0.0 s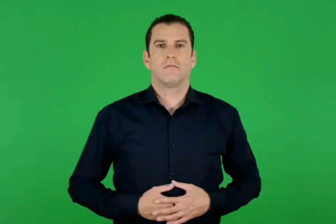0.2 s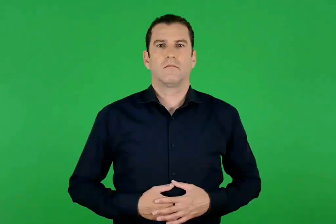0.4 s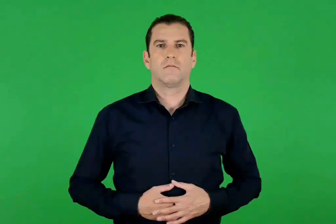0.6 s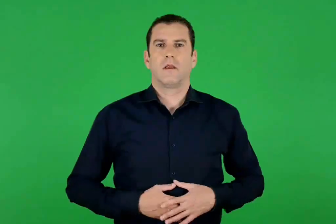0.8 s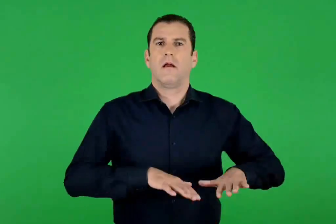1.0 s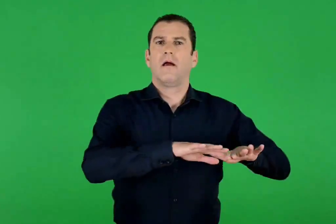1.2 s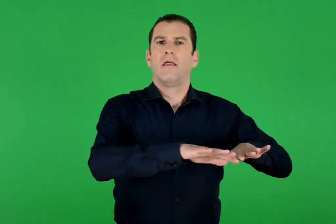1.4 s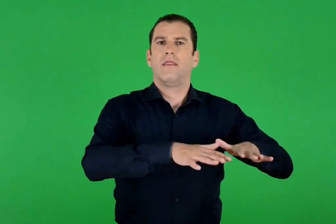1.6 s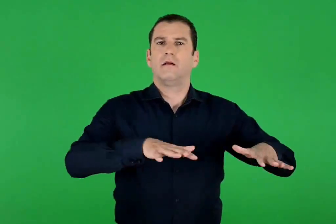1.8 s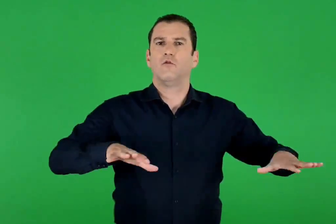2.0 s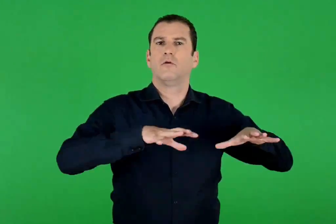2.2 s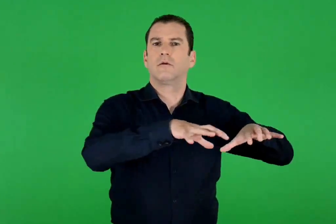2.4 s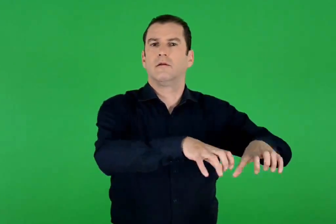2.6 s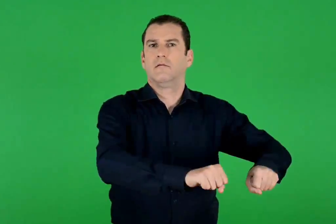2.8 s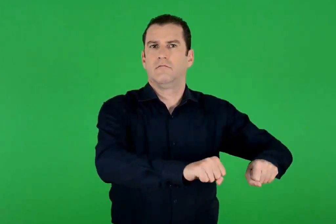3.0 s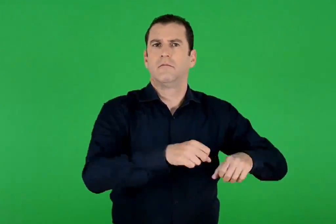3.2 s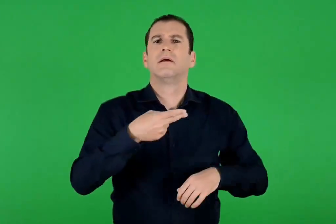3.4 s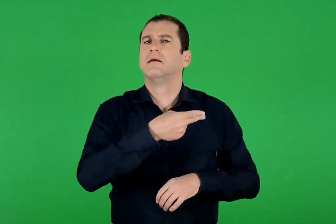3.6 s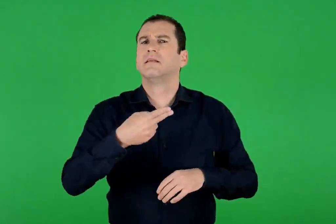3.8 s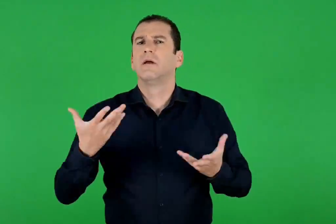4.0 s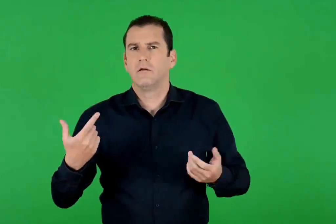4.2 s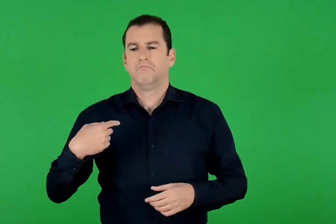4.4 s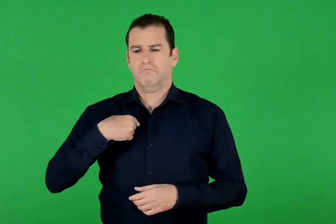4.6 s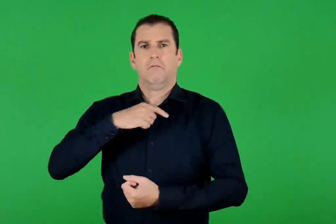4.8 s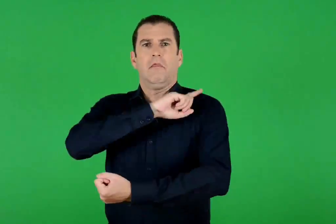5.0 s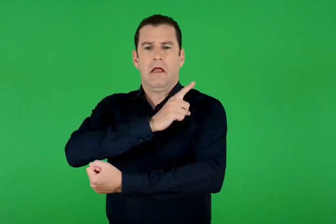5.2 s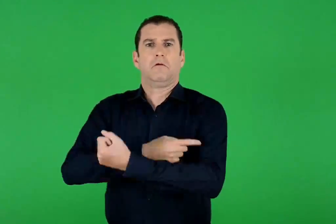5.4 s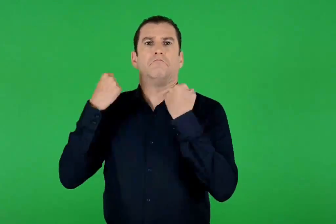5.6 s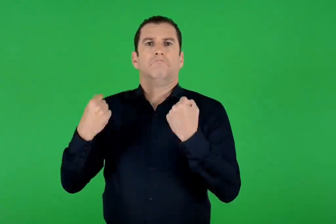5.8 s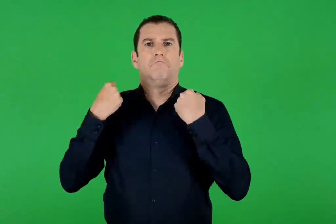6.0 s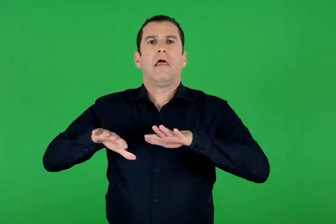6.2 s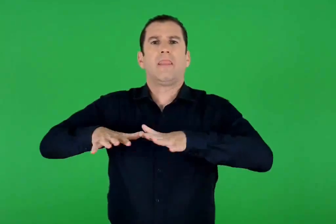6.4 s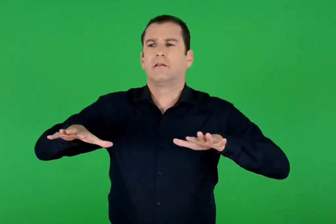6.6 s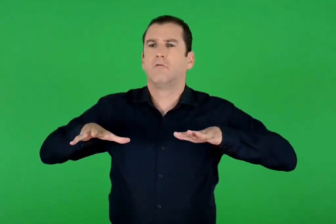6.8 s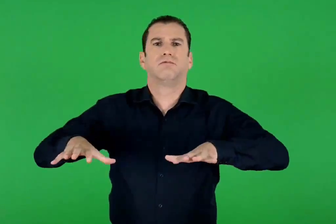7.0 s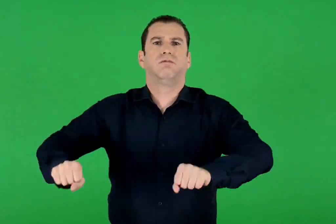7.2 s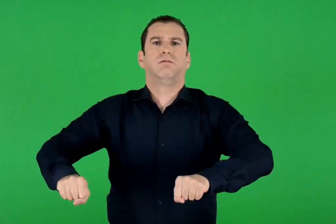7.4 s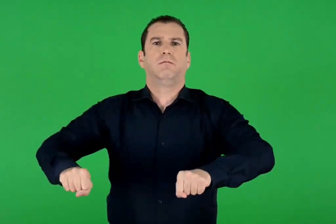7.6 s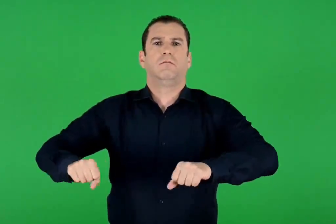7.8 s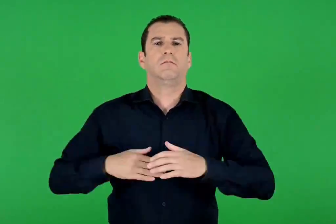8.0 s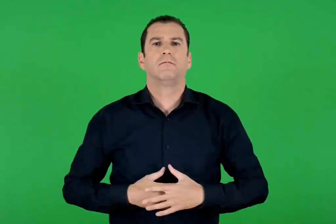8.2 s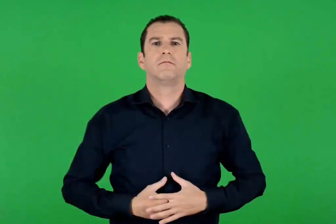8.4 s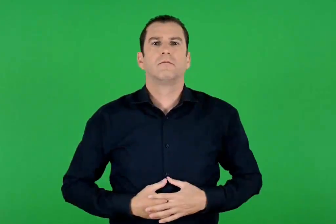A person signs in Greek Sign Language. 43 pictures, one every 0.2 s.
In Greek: θαλασσοκρατία η κυριαρχία στη θάλασσα
